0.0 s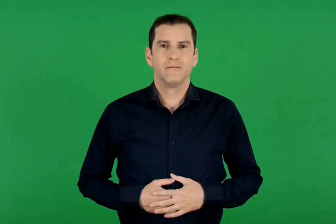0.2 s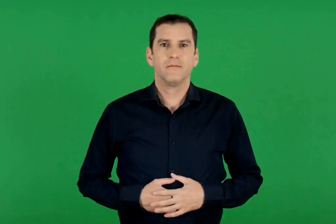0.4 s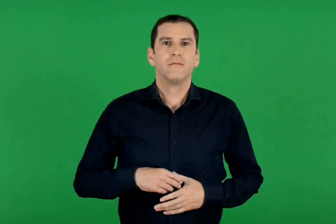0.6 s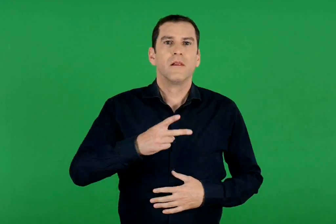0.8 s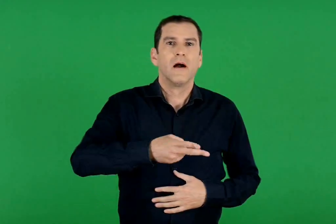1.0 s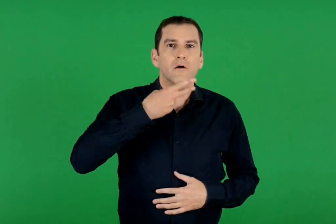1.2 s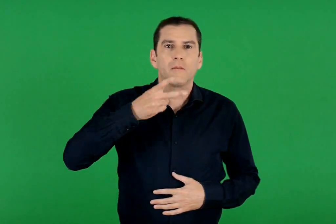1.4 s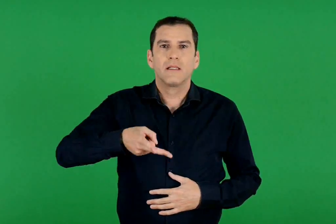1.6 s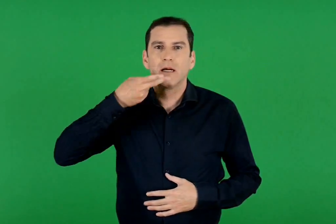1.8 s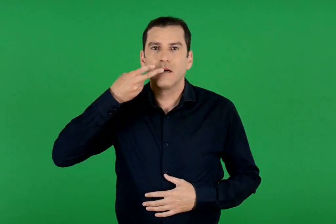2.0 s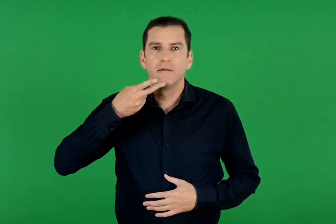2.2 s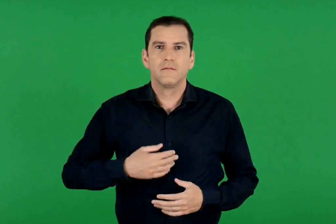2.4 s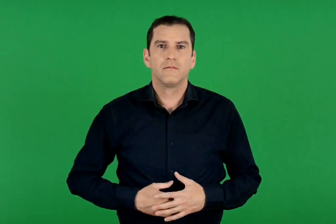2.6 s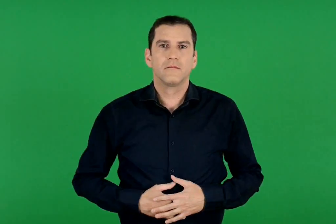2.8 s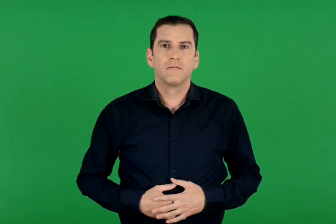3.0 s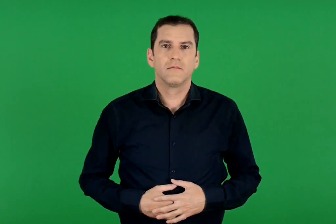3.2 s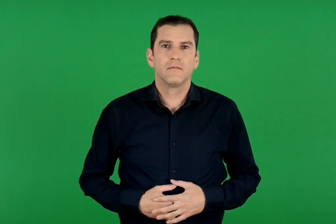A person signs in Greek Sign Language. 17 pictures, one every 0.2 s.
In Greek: αρωματικά
